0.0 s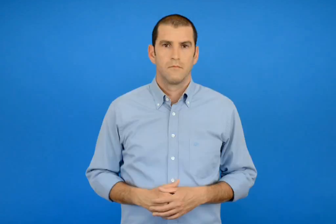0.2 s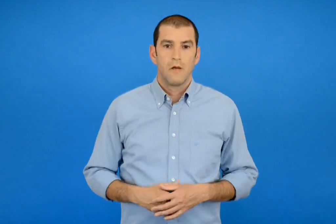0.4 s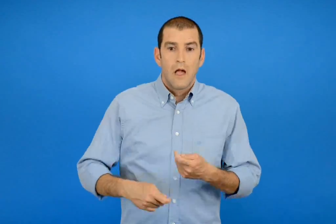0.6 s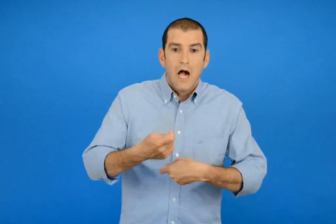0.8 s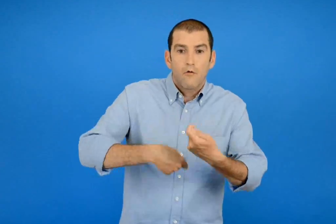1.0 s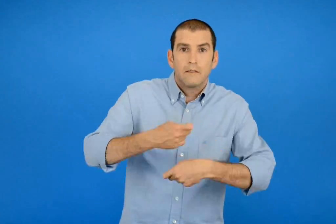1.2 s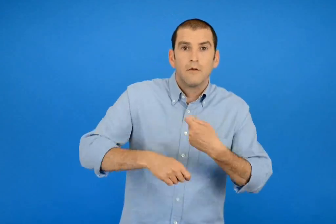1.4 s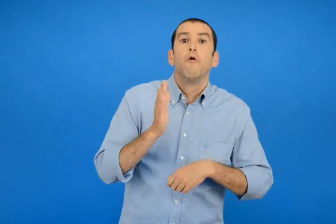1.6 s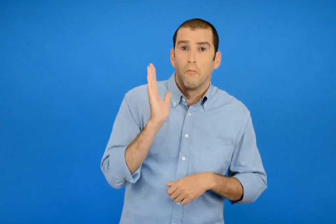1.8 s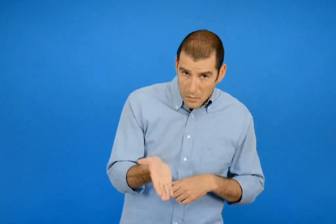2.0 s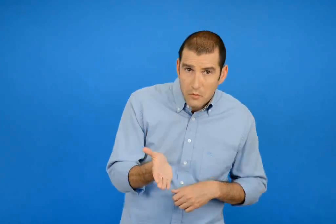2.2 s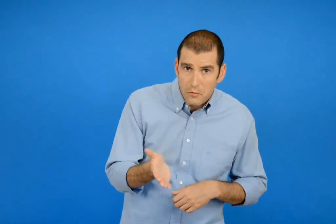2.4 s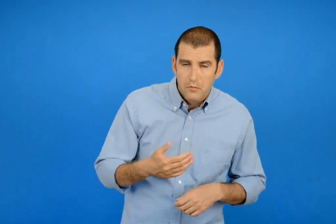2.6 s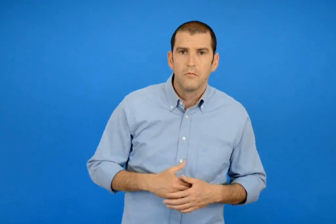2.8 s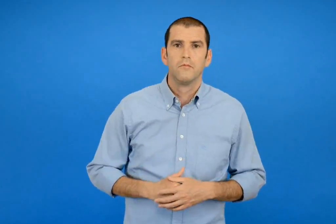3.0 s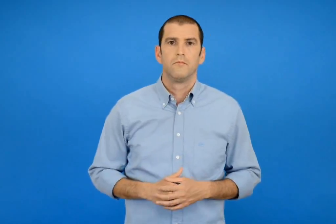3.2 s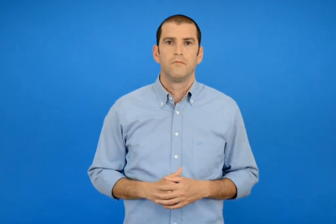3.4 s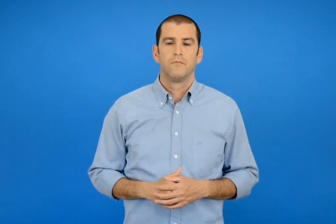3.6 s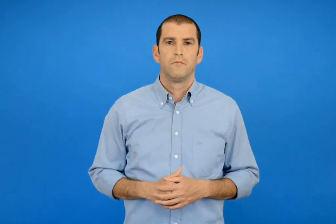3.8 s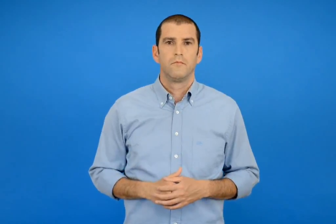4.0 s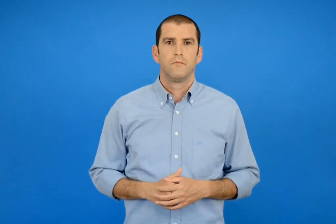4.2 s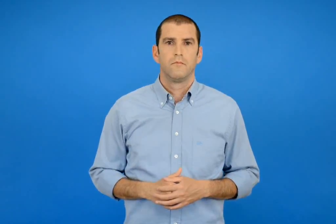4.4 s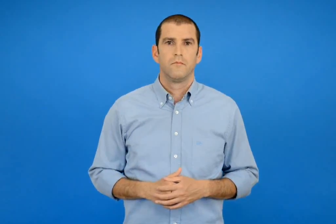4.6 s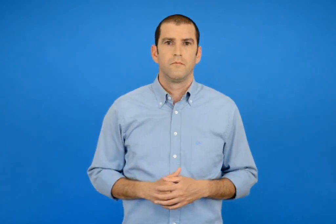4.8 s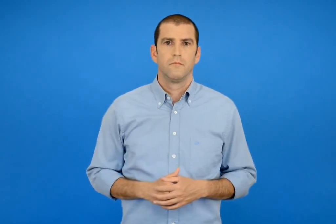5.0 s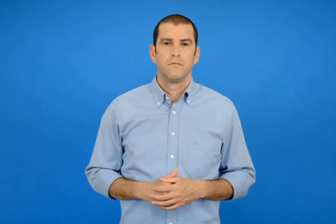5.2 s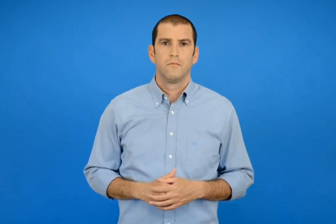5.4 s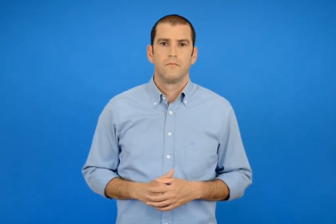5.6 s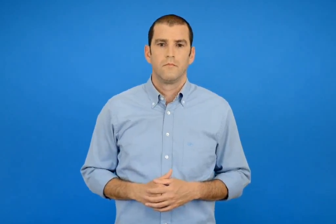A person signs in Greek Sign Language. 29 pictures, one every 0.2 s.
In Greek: μπορώ να τ αγοράσω ;
